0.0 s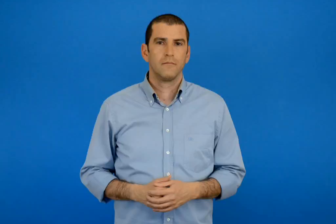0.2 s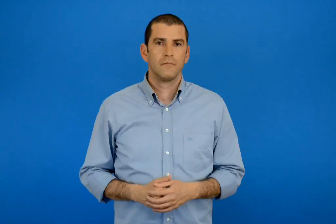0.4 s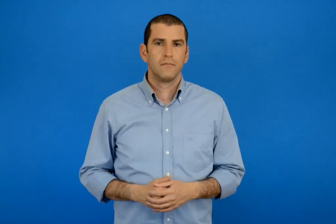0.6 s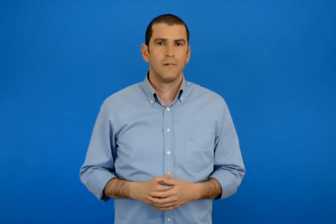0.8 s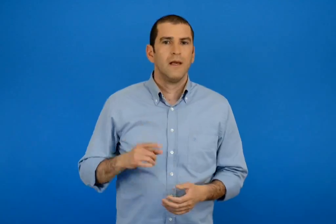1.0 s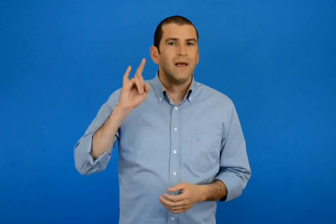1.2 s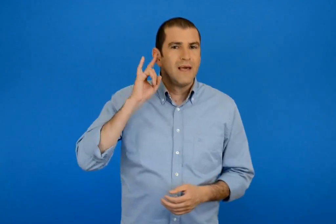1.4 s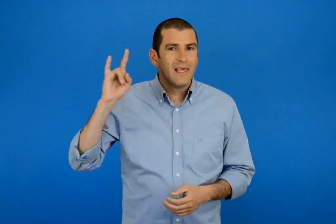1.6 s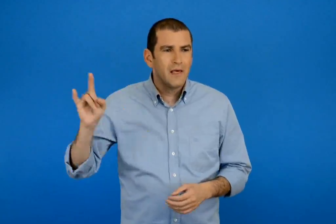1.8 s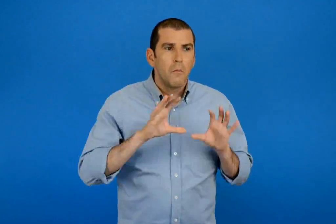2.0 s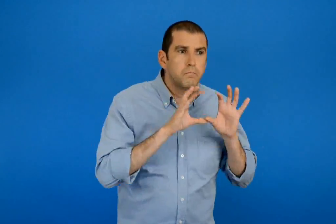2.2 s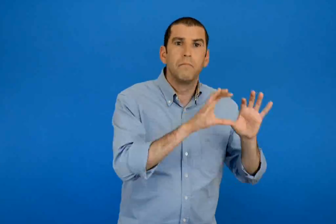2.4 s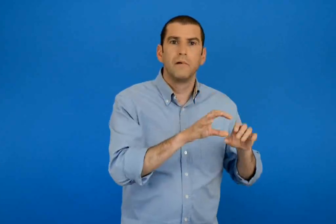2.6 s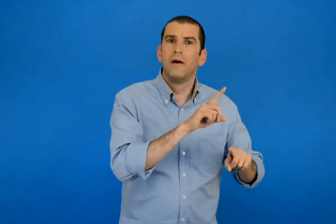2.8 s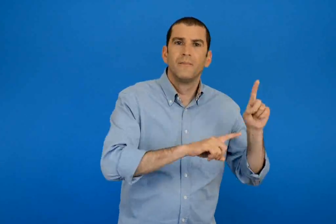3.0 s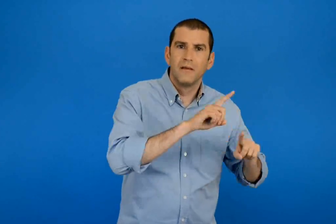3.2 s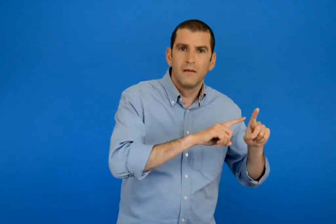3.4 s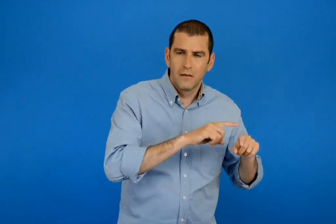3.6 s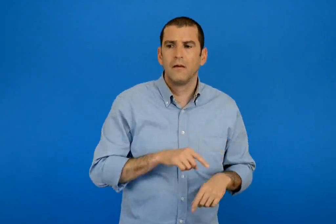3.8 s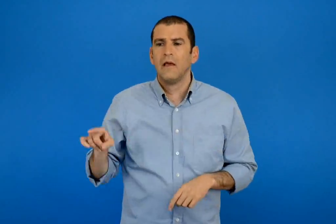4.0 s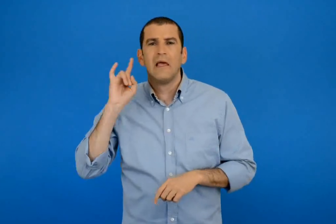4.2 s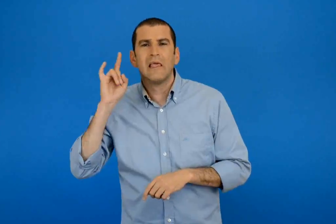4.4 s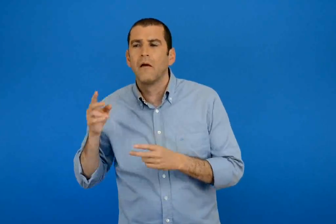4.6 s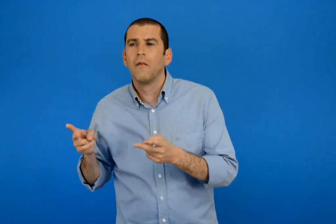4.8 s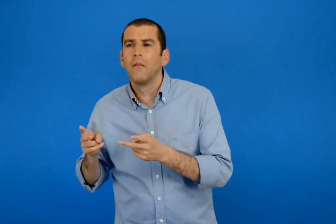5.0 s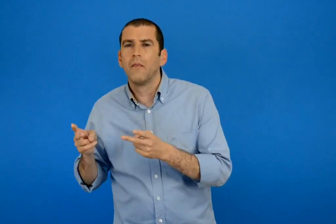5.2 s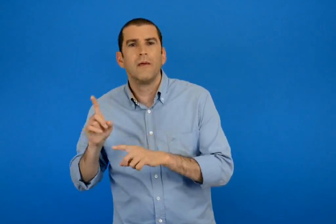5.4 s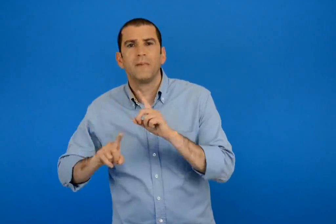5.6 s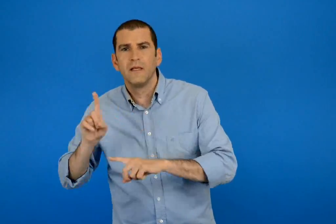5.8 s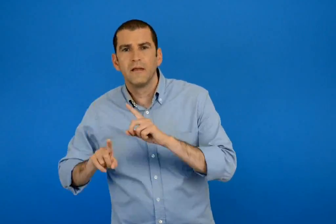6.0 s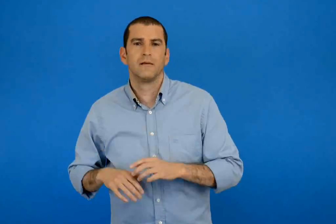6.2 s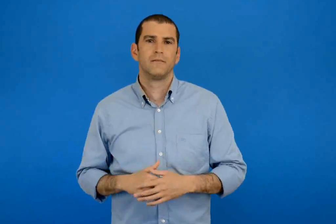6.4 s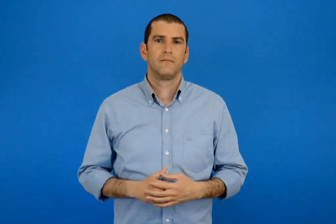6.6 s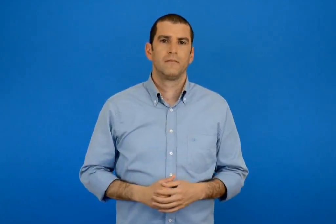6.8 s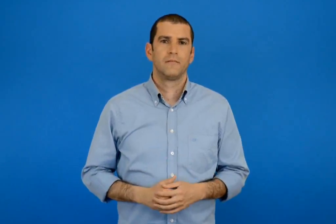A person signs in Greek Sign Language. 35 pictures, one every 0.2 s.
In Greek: ποιοι ήχοι ήταν δυνατοί και ποιοι όχι ;
